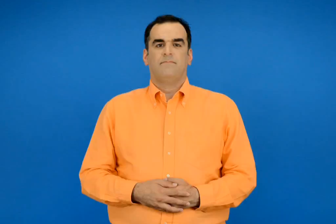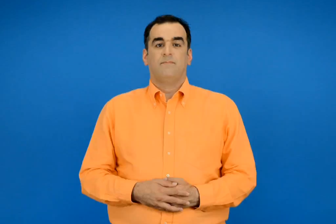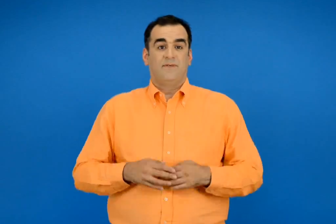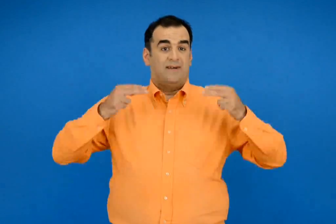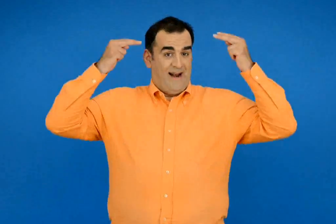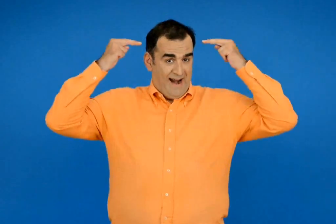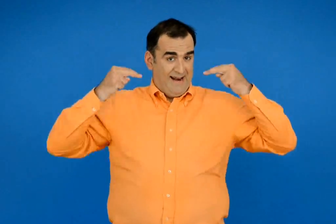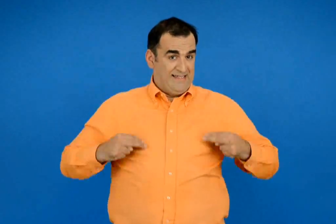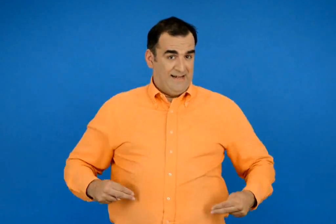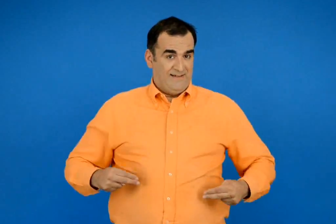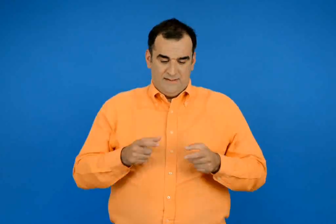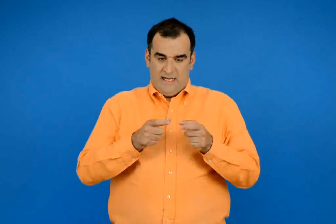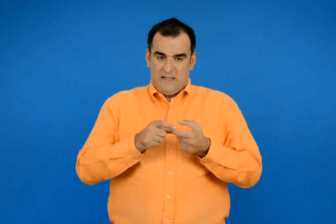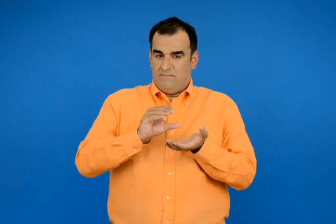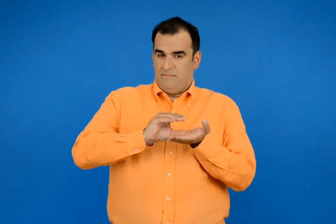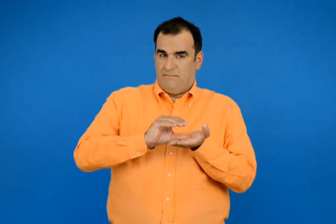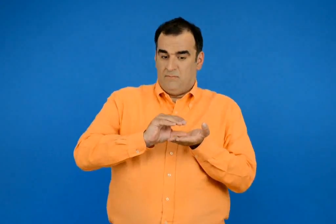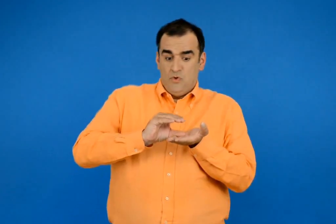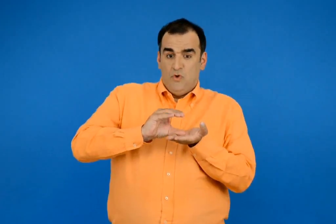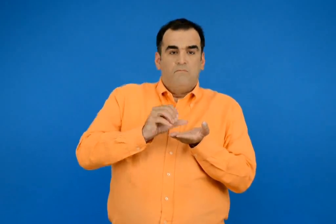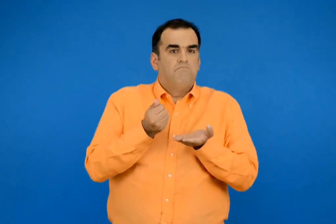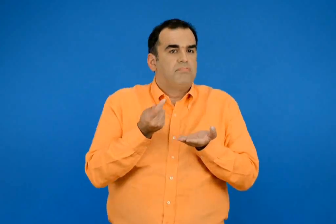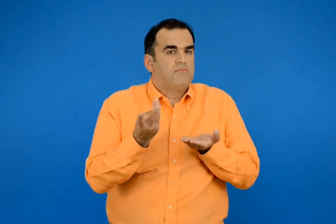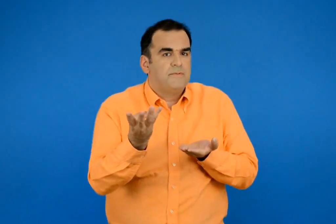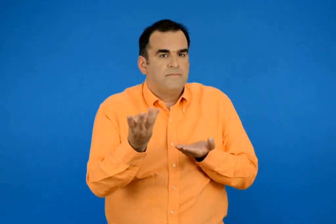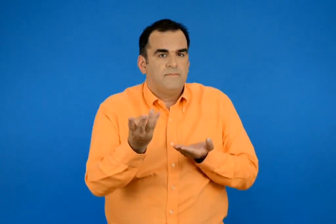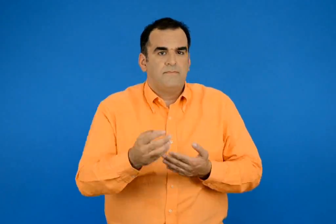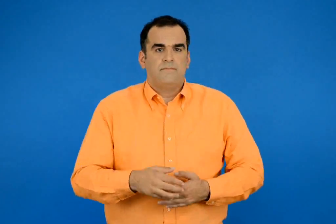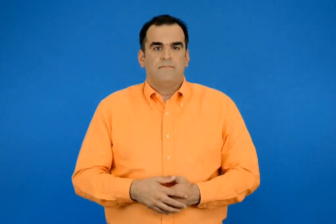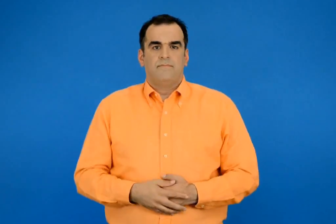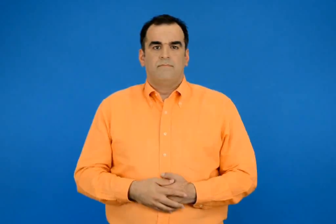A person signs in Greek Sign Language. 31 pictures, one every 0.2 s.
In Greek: πόσες κάρτες έχει τώρα η νεσχαν ;
